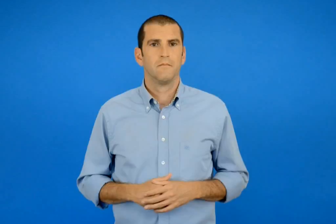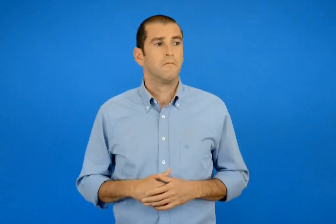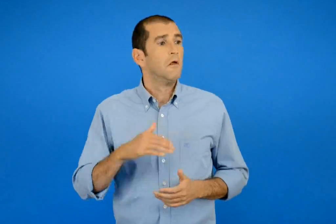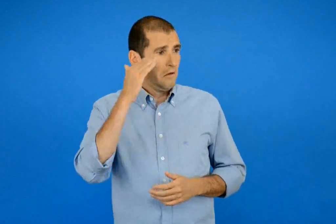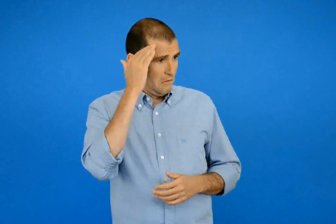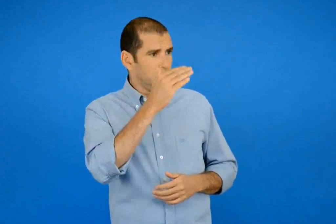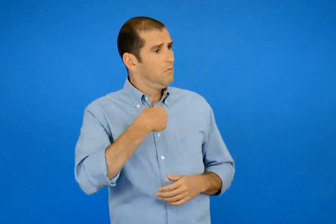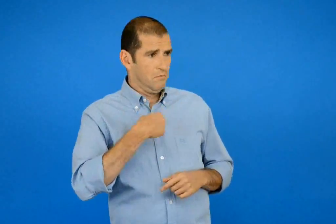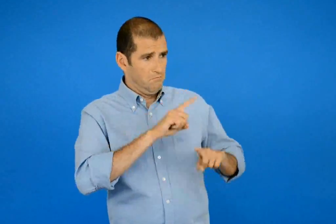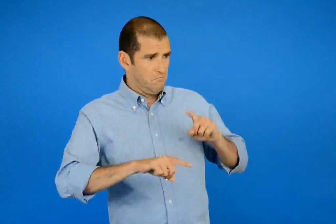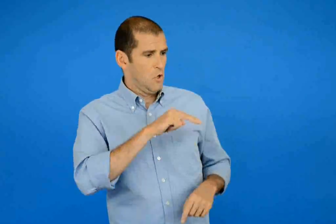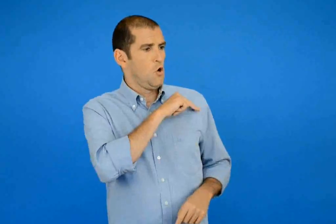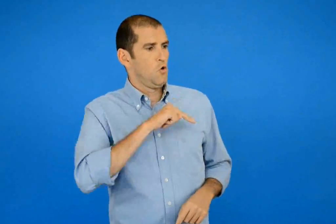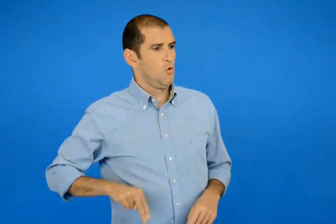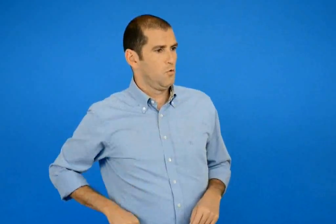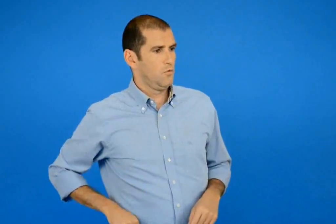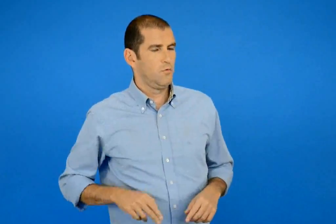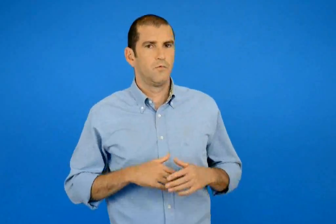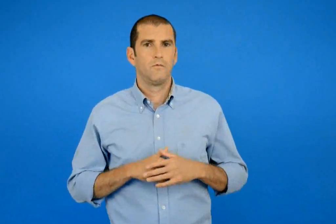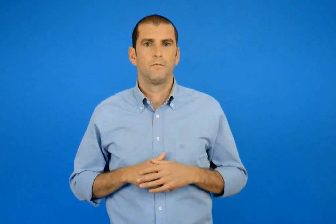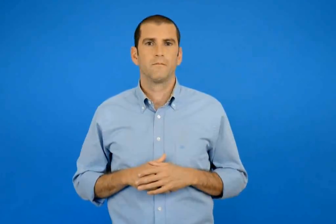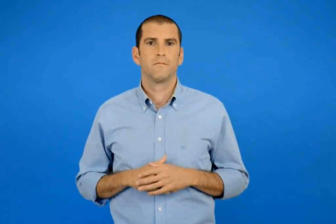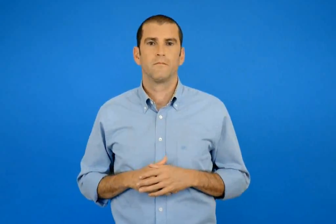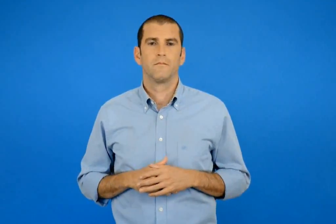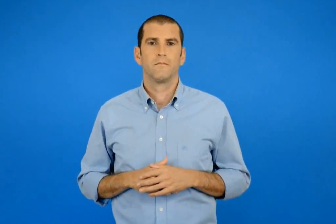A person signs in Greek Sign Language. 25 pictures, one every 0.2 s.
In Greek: γειά σου με λένε νου
